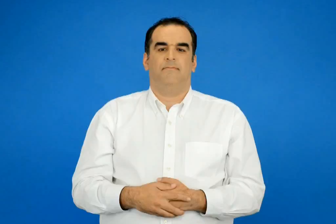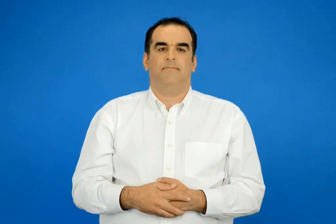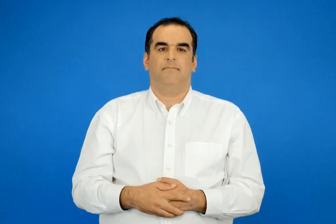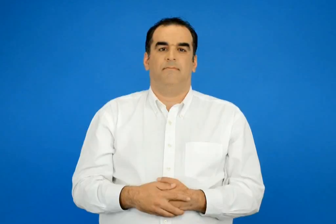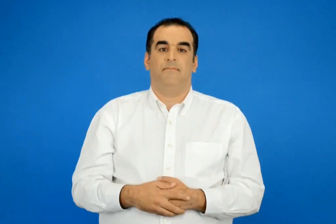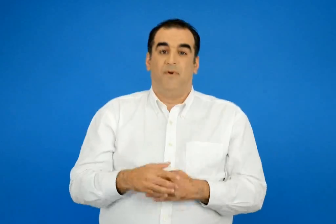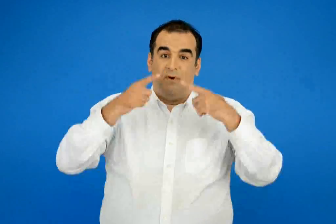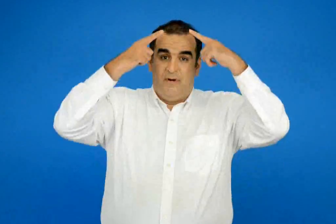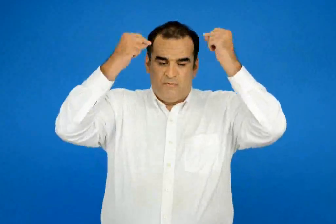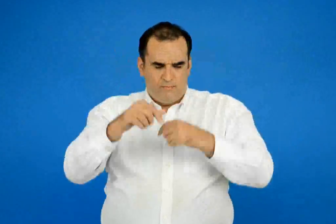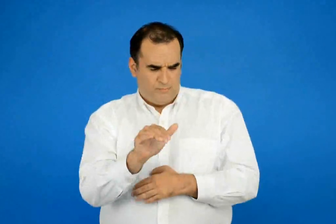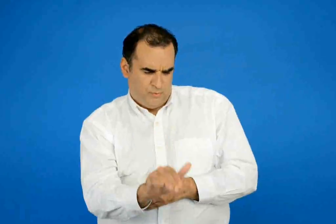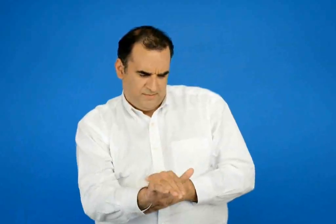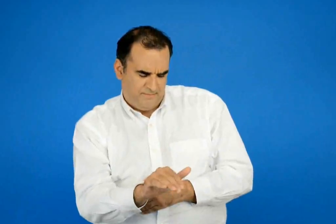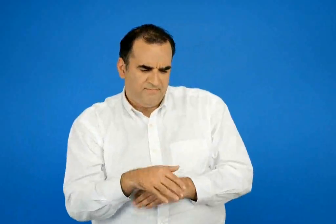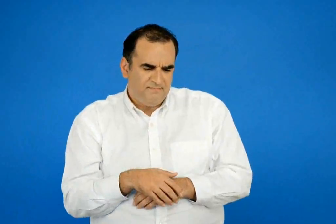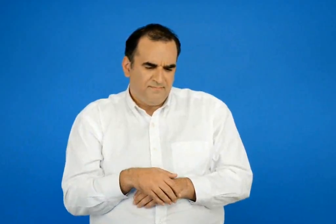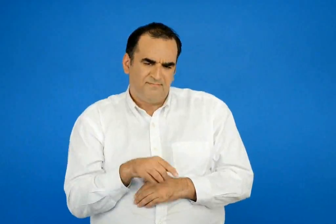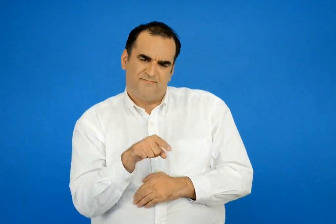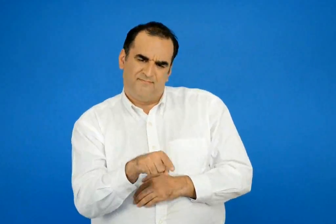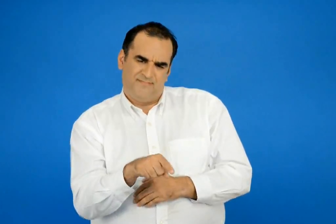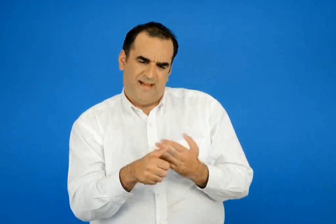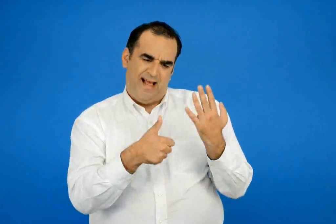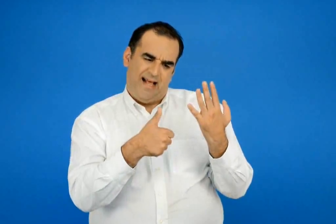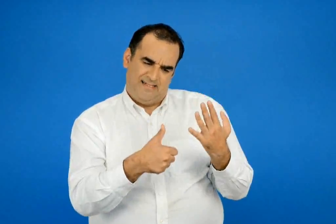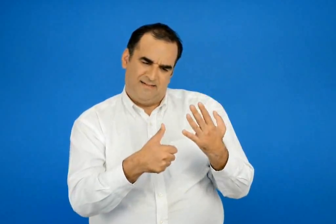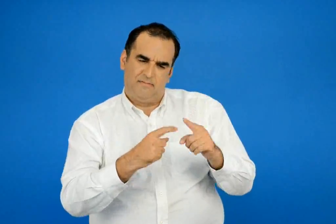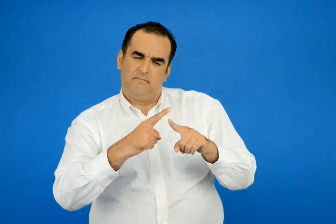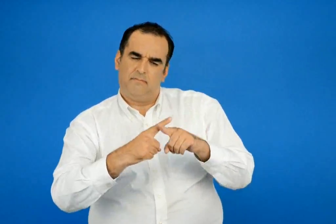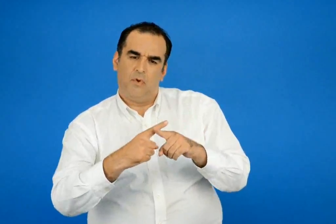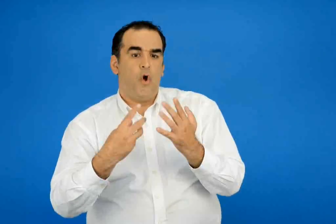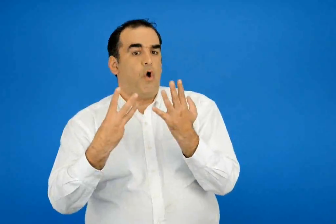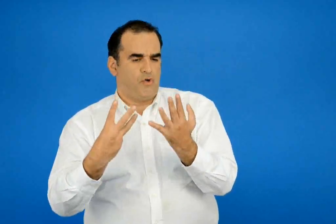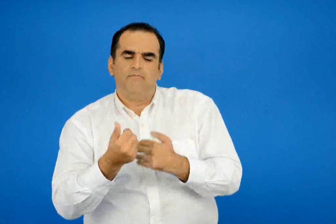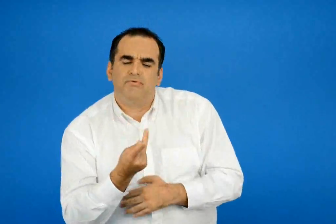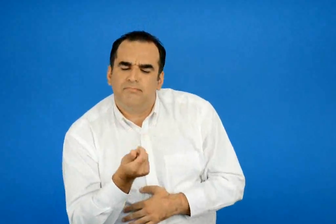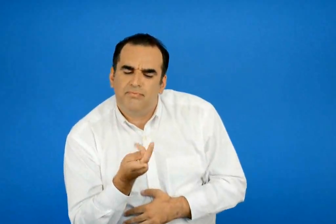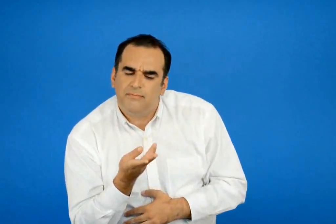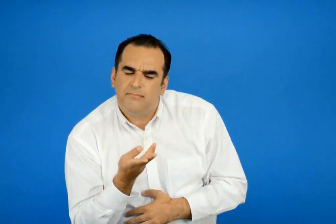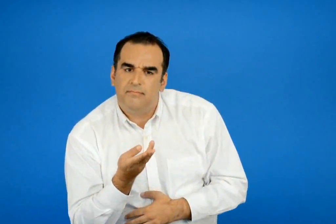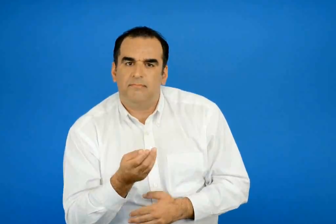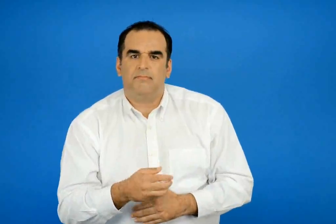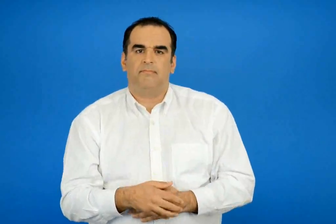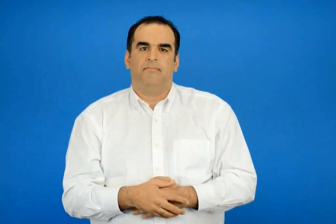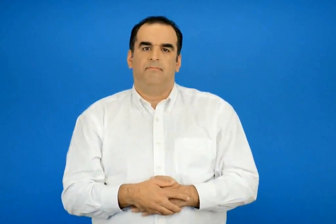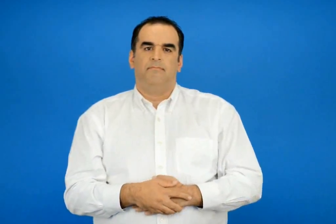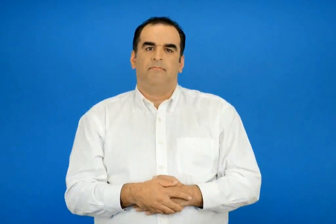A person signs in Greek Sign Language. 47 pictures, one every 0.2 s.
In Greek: κι ο λύκος τη ρώτησε ποσό κάνει έξι επι οχτώ ;
